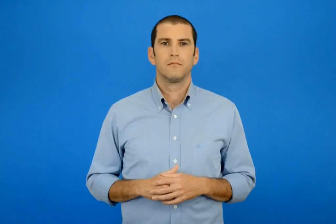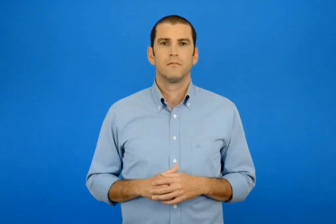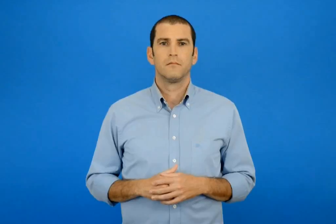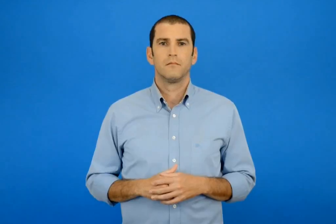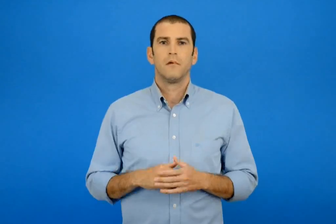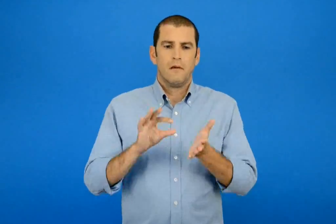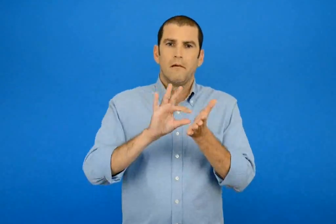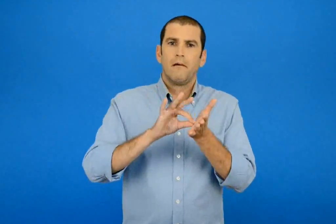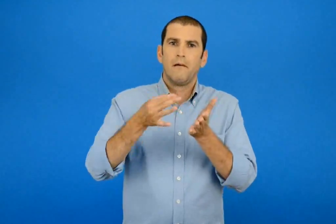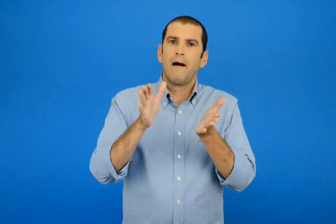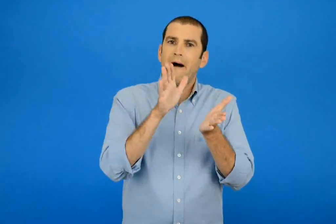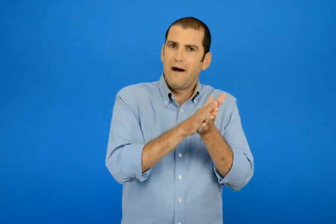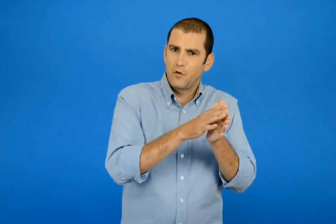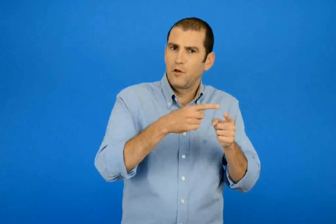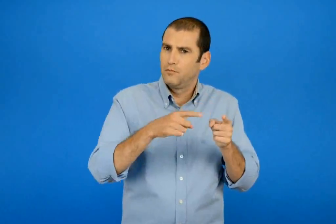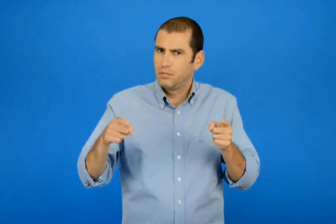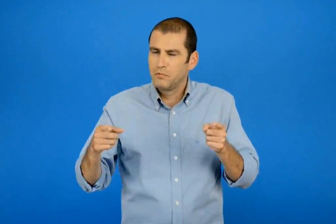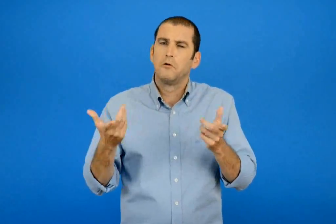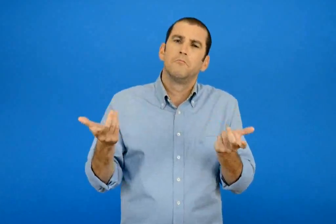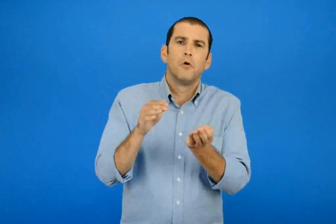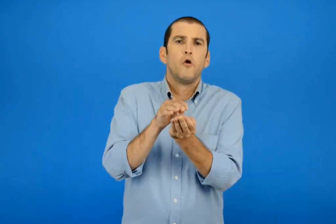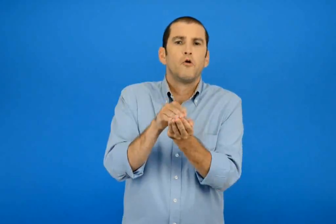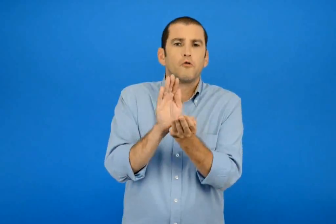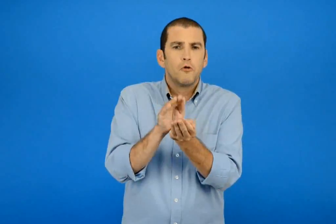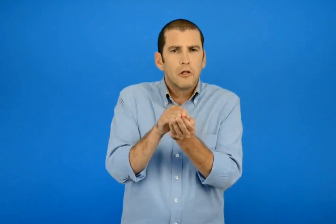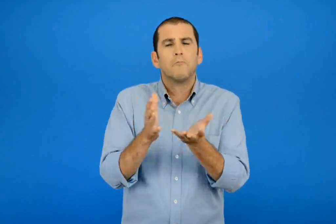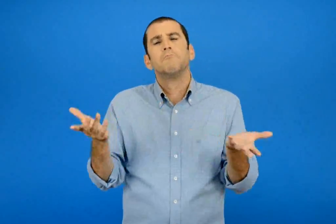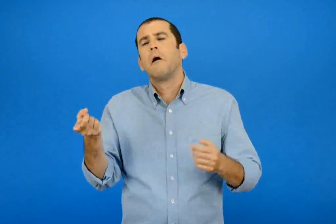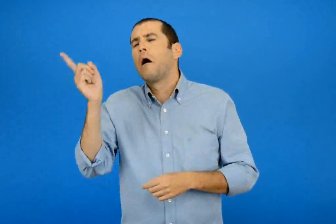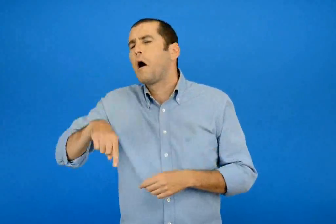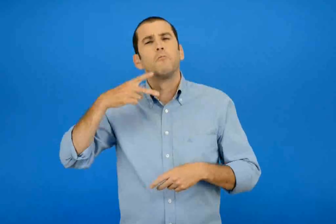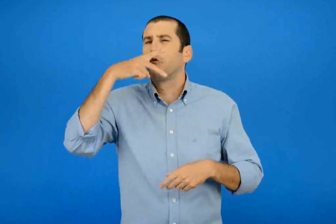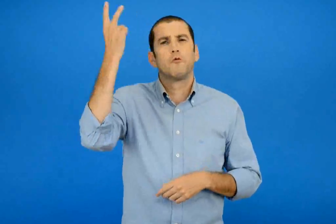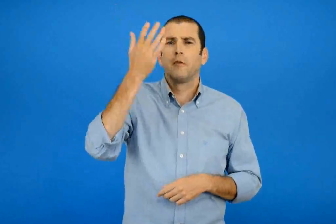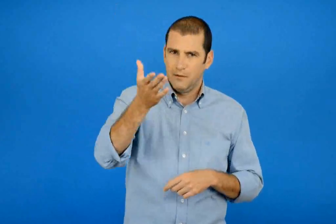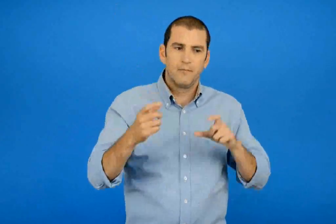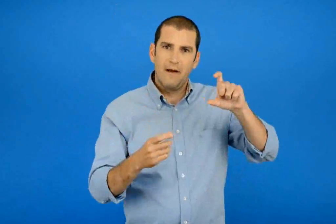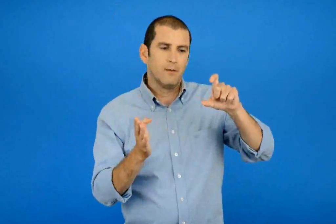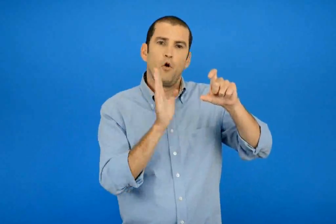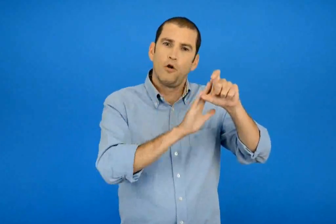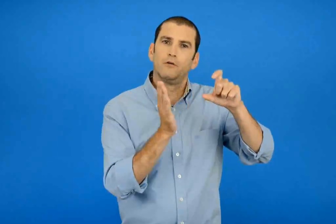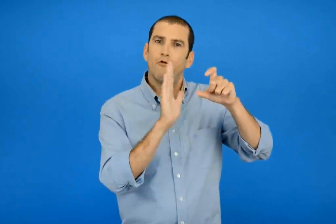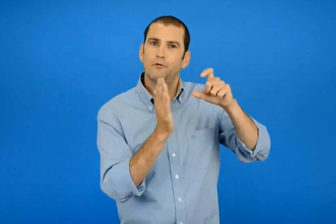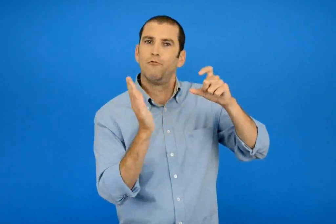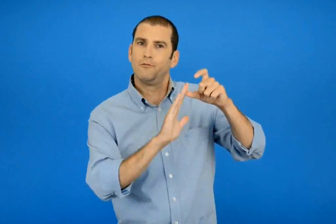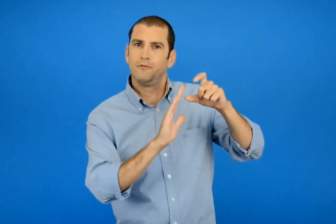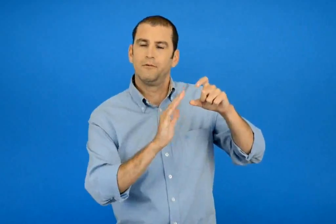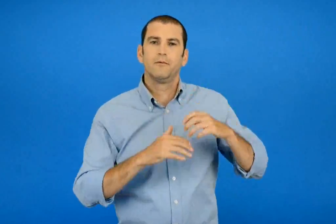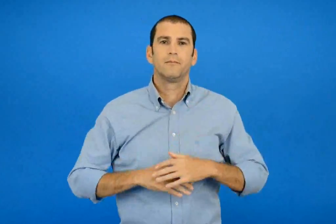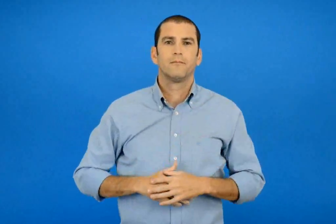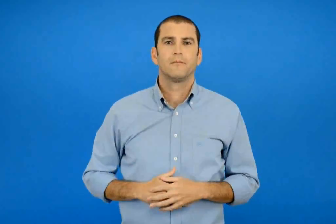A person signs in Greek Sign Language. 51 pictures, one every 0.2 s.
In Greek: κολλάτε αυτοκόλλητα κοχύλια η οτιδήποτε άλλο θέλετε
